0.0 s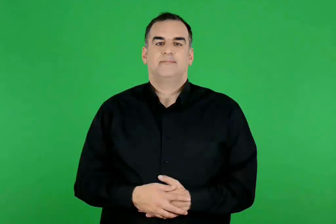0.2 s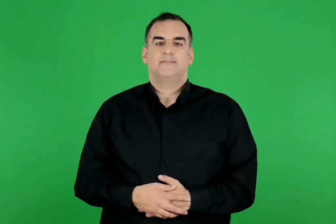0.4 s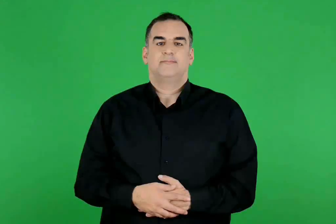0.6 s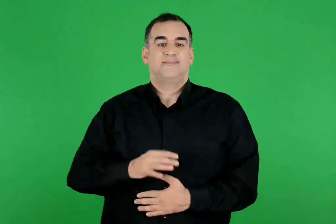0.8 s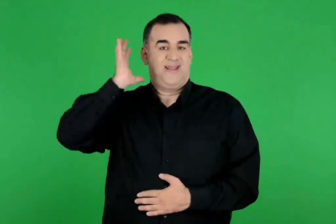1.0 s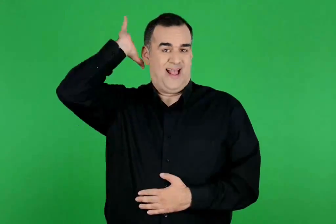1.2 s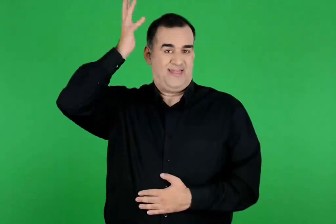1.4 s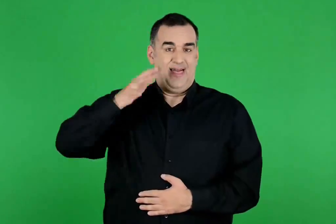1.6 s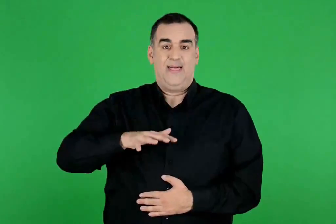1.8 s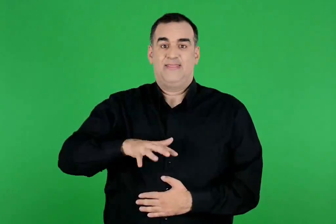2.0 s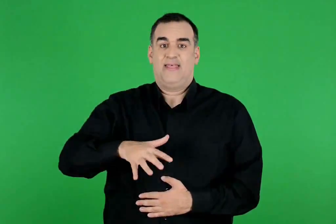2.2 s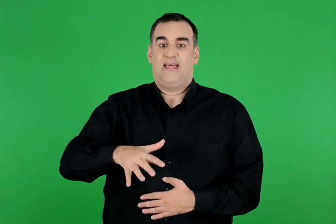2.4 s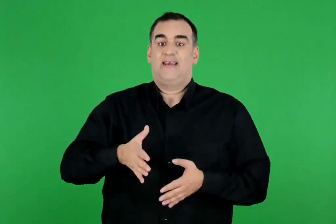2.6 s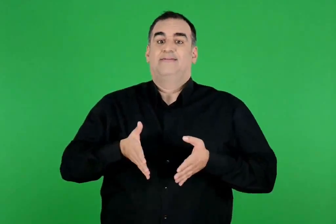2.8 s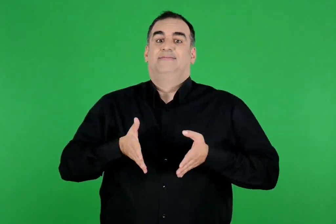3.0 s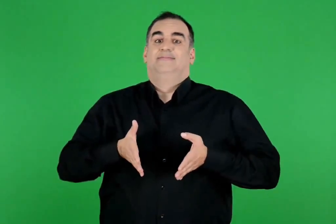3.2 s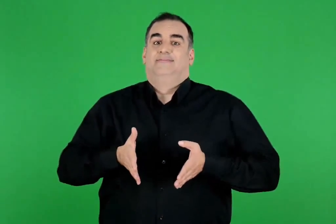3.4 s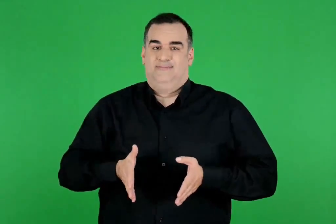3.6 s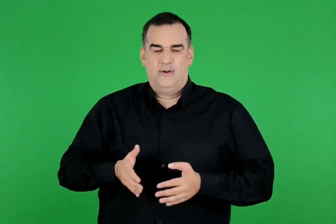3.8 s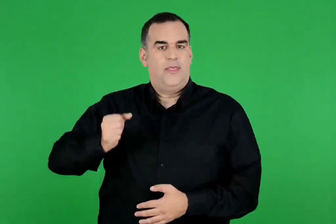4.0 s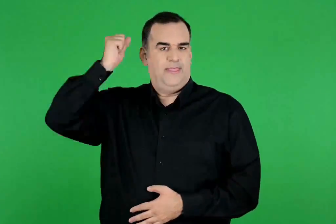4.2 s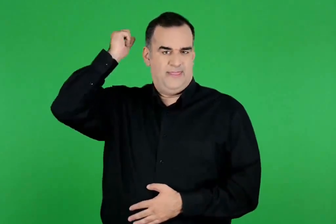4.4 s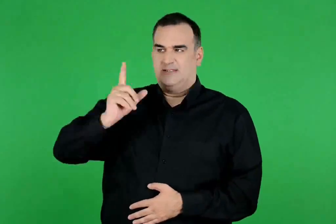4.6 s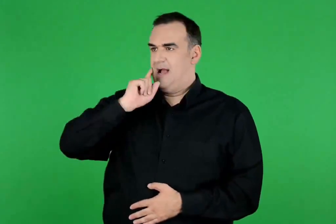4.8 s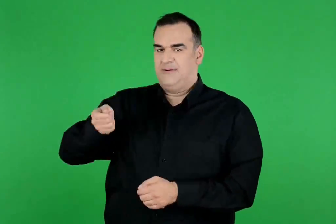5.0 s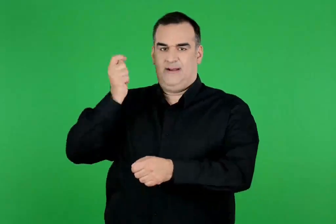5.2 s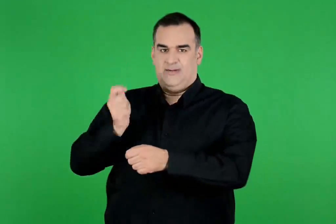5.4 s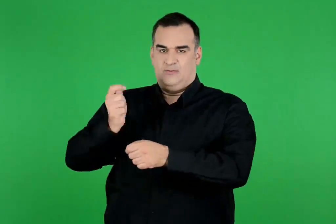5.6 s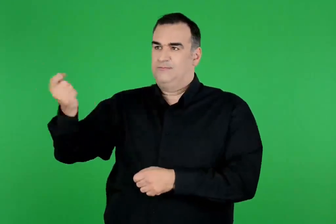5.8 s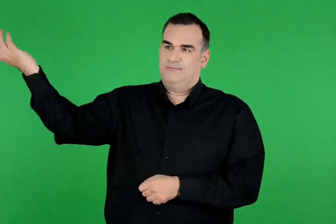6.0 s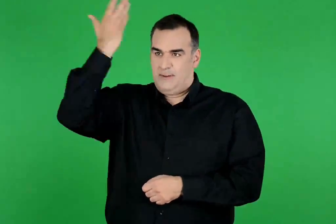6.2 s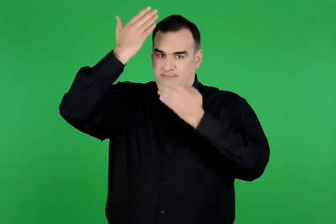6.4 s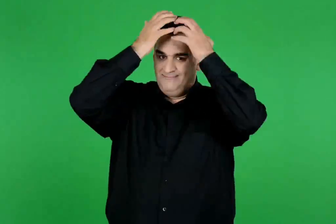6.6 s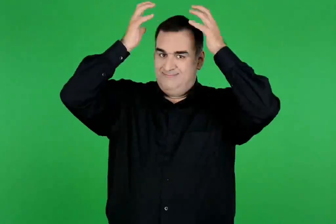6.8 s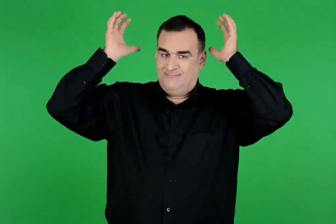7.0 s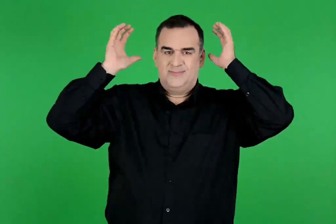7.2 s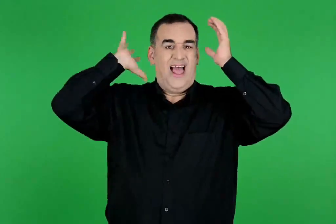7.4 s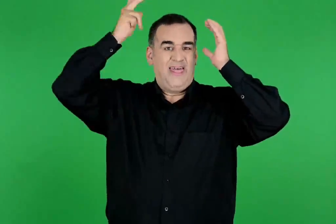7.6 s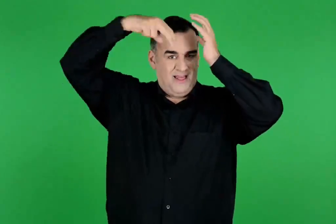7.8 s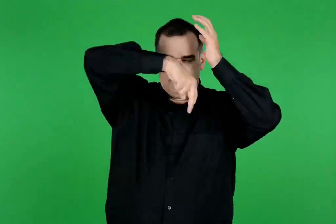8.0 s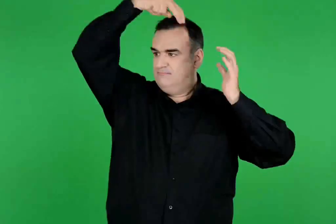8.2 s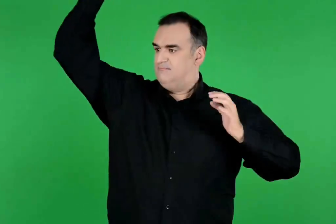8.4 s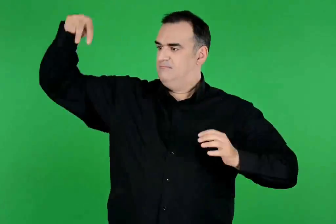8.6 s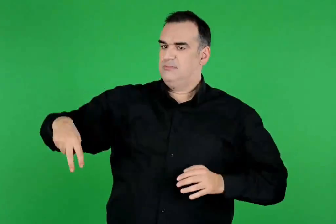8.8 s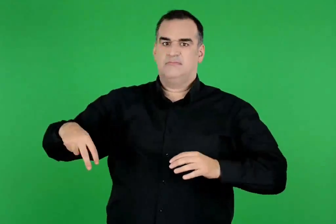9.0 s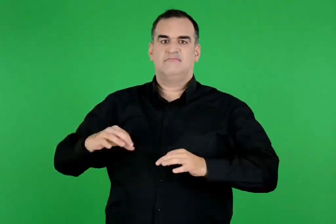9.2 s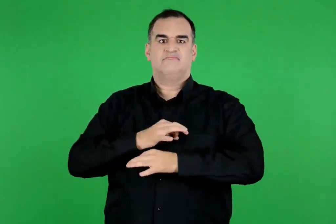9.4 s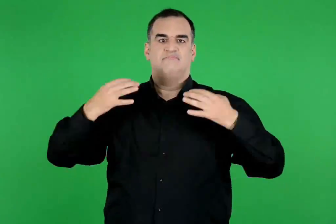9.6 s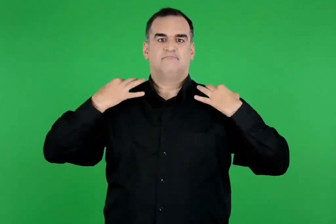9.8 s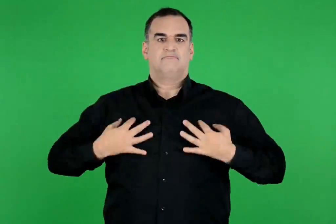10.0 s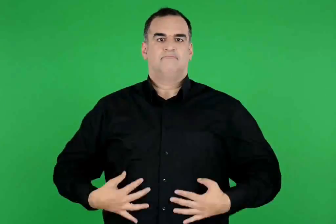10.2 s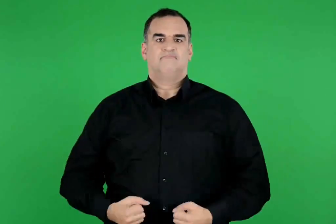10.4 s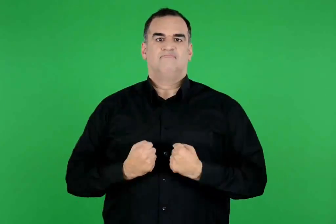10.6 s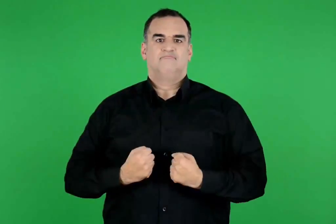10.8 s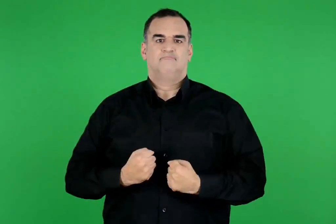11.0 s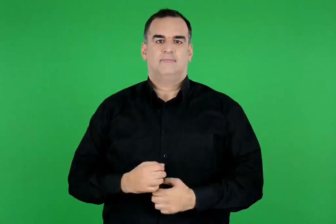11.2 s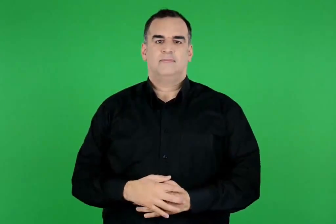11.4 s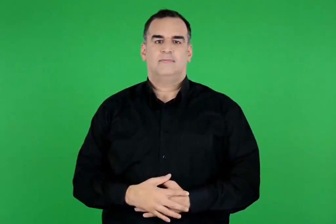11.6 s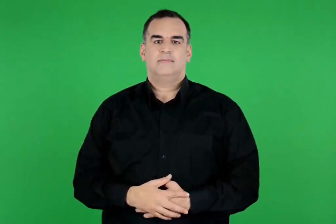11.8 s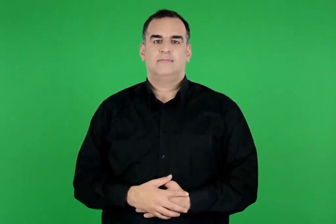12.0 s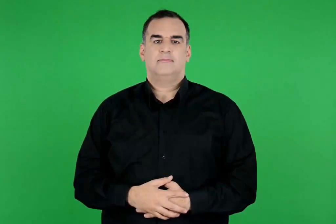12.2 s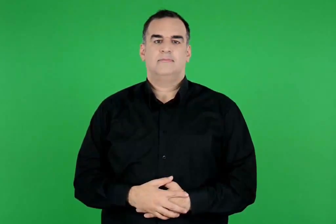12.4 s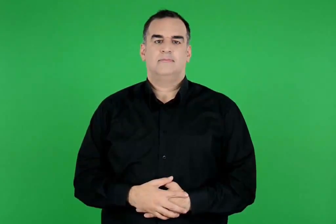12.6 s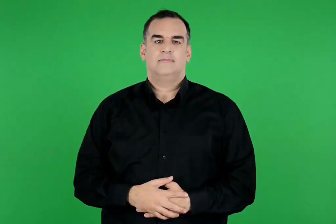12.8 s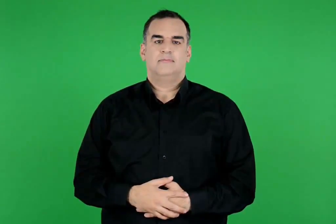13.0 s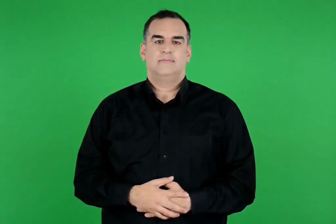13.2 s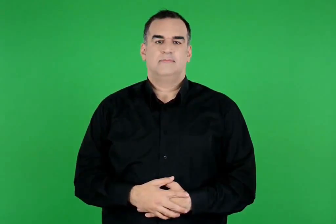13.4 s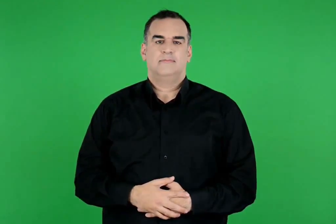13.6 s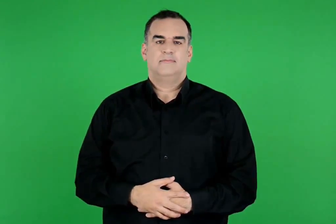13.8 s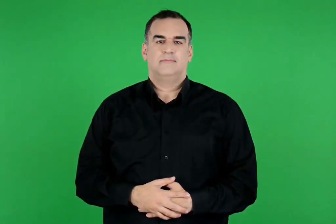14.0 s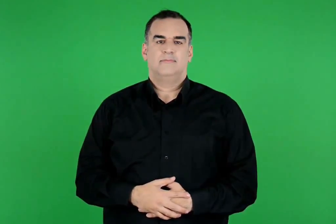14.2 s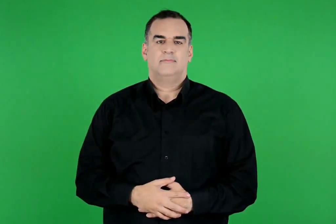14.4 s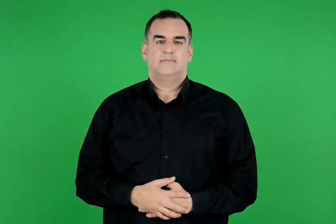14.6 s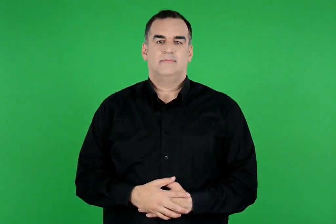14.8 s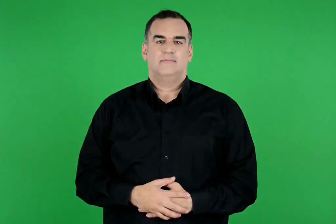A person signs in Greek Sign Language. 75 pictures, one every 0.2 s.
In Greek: όταν λοιπόν ήρθε η ώρα να γεννηθεί η αθηνά , ο δίας διέταξε τον ήφαιστο να του ανοίξει με ένα τσεκούρι το κεφάλι. αμέσως βγήκε από το κεφάλι του πάνοπλη η αθηνά
